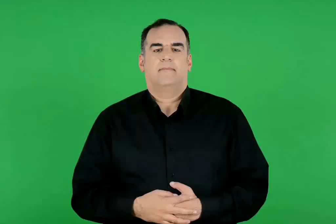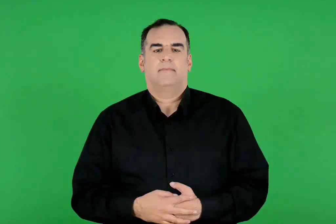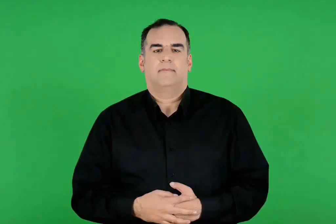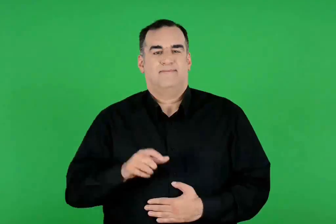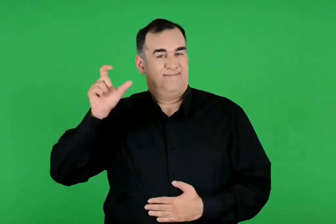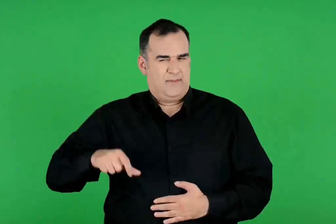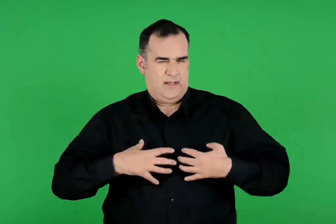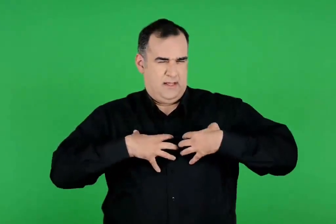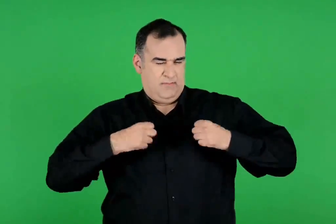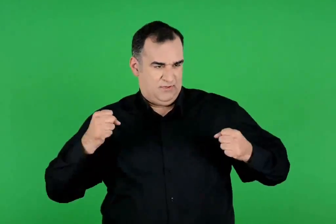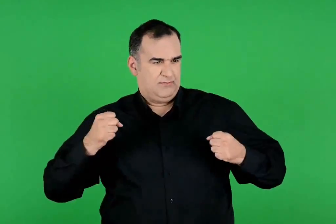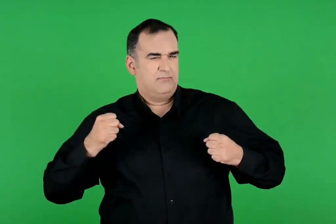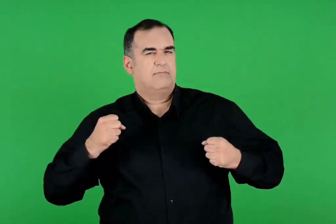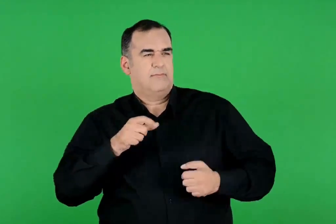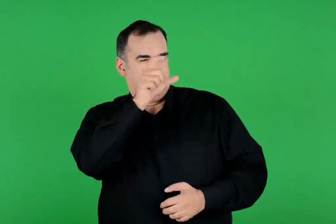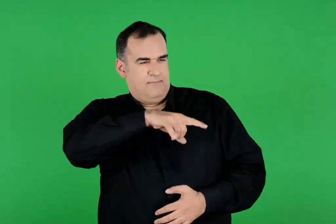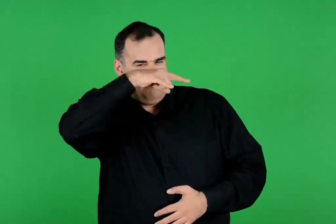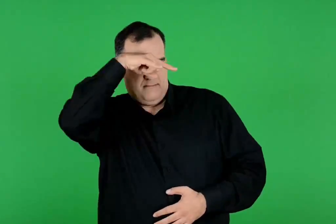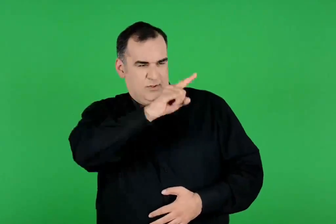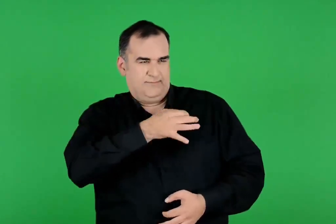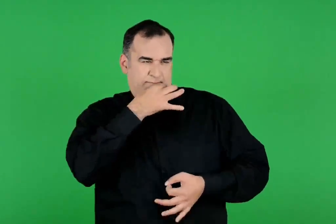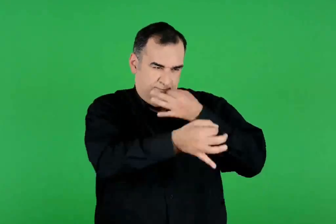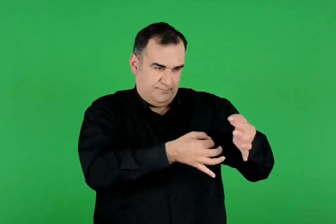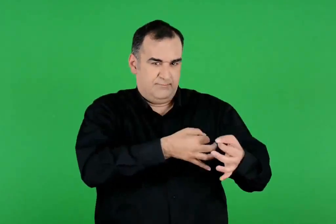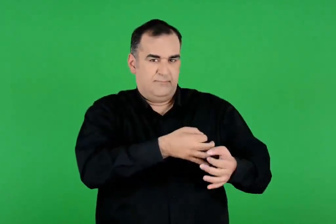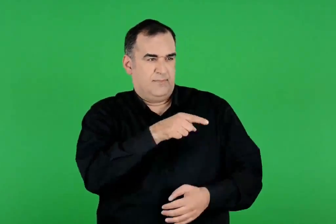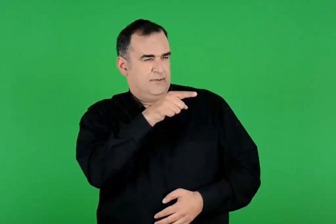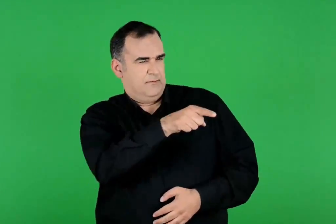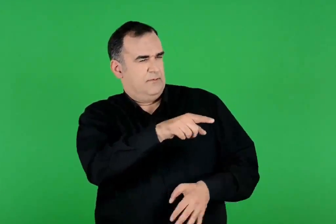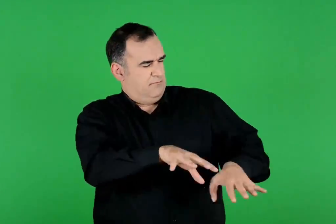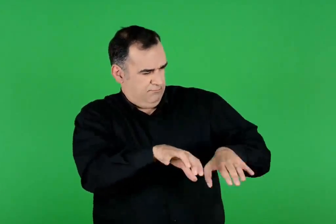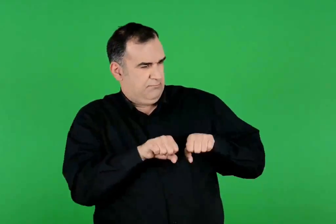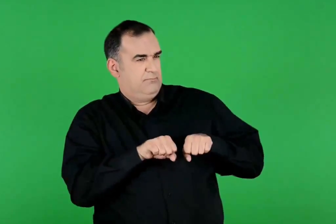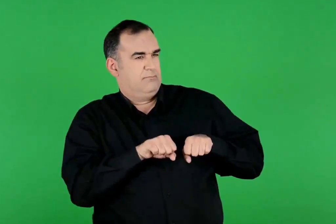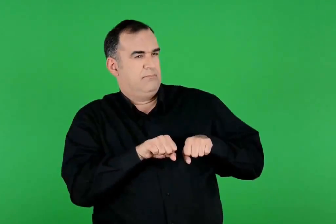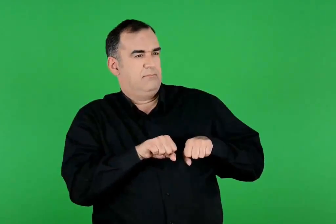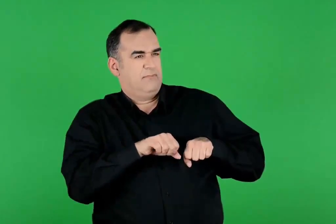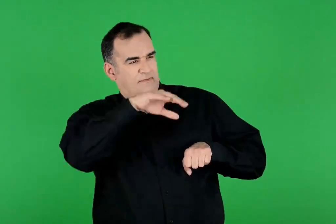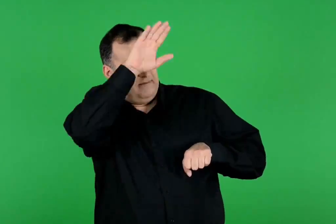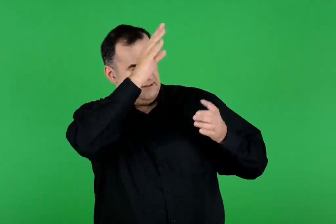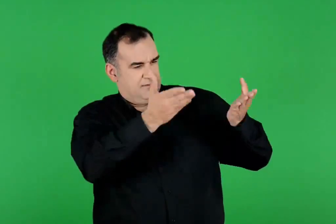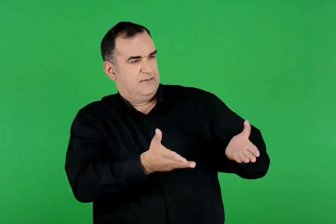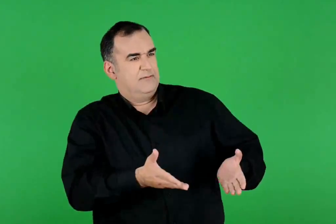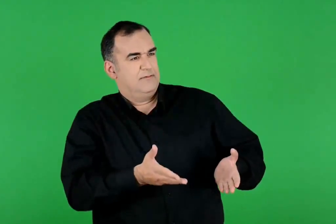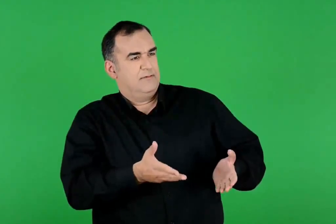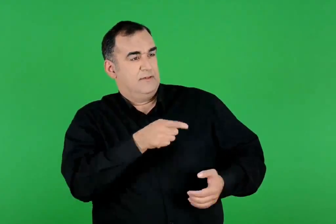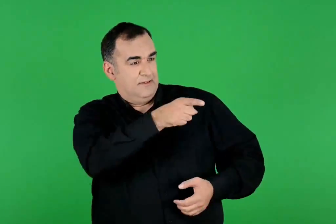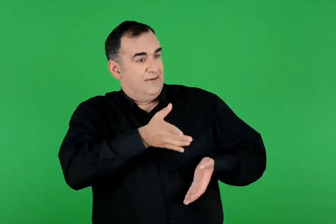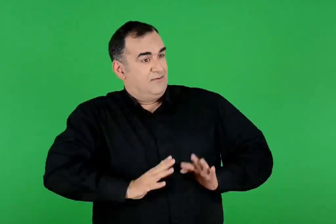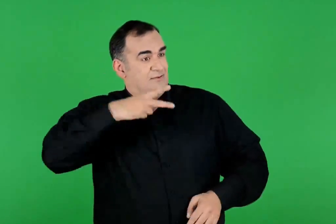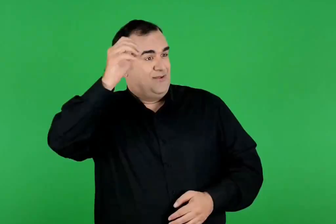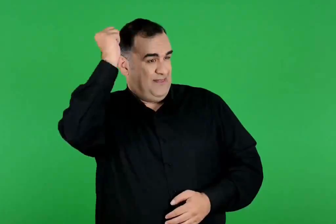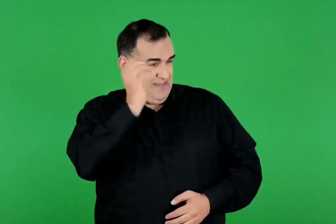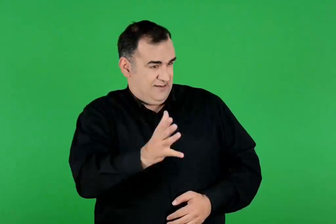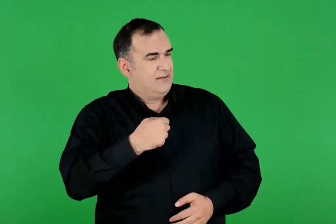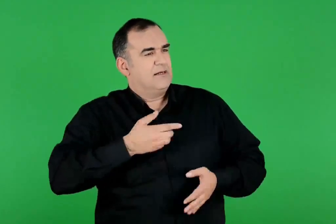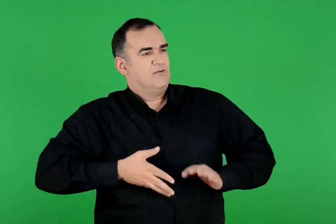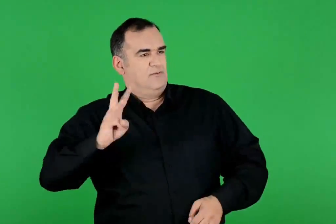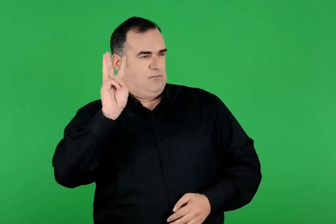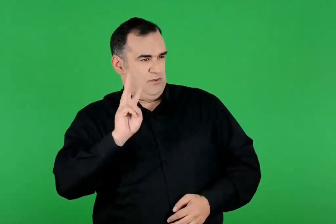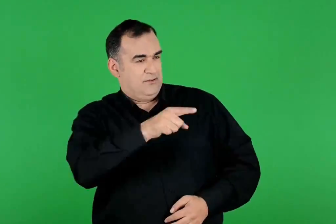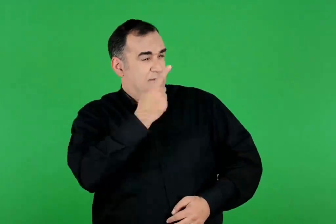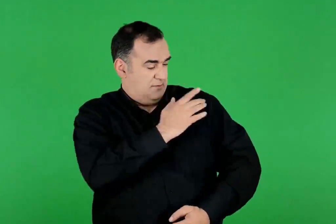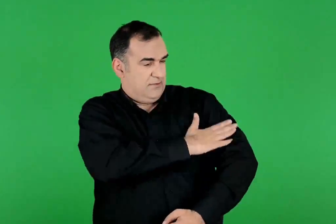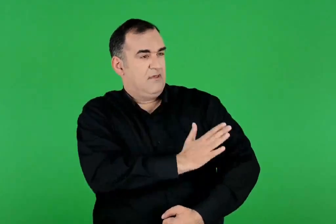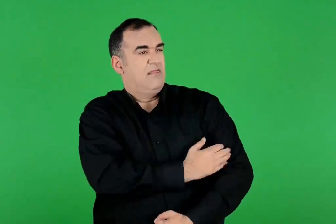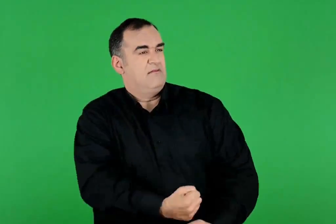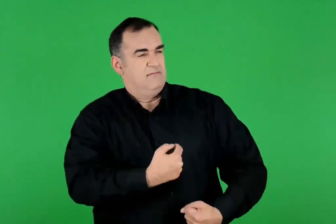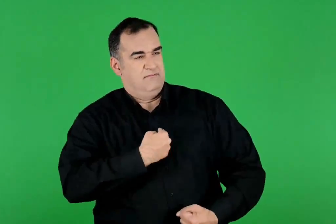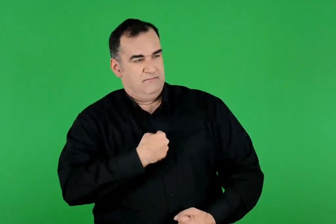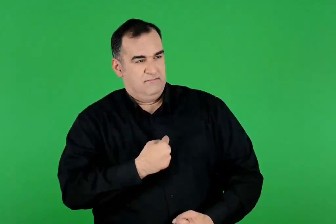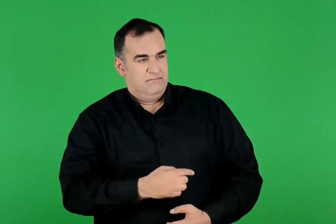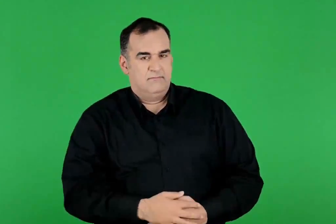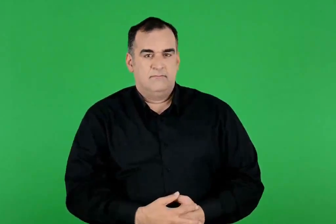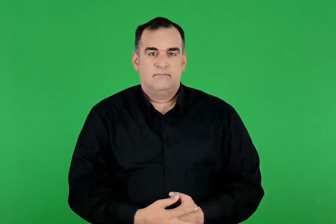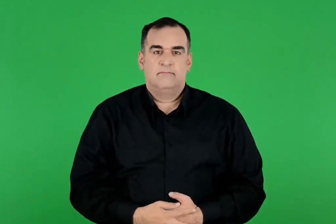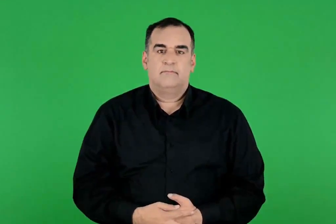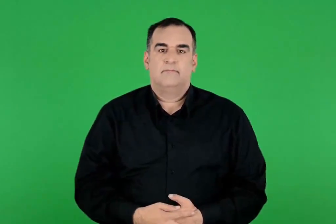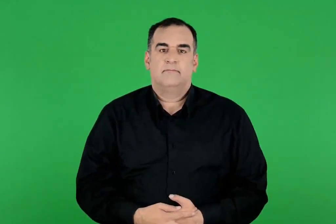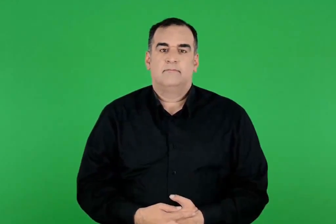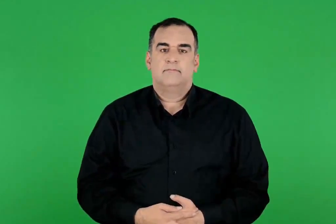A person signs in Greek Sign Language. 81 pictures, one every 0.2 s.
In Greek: εκείνος θυμωμένος απείλησε τον μίνωα λέγοντάς του συγκρατήσου βασιλιά , γιατί θα δοκιμάσεις τη δύναμη των χεριών μου. κι αν είσαι γιος του δία , εγώ είμαι γιος του ποσειδώνα
